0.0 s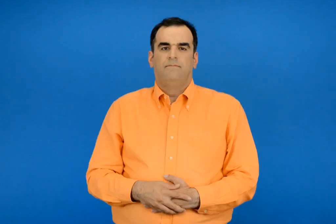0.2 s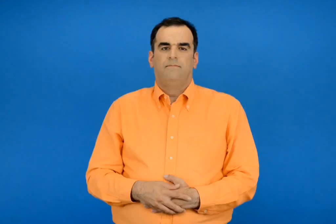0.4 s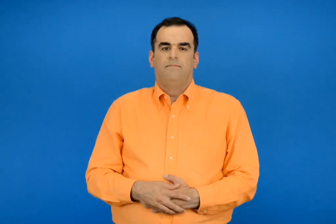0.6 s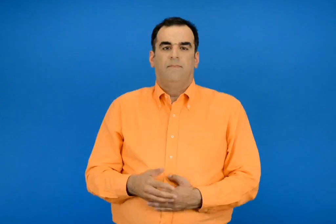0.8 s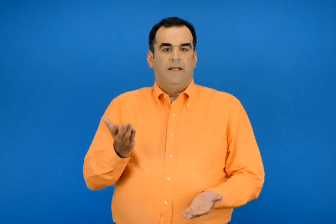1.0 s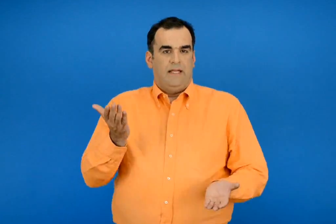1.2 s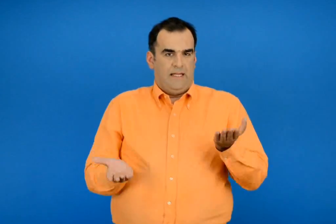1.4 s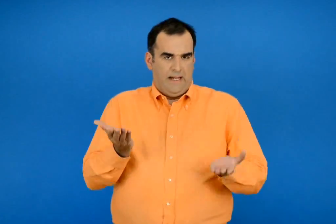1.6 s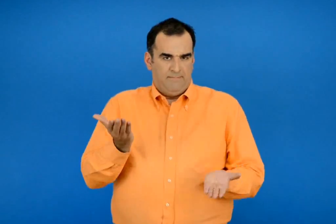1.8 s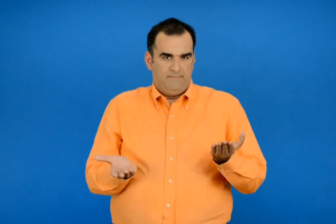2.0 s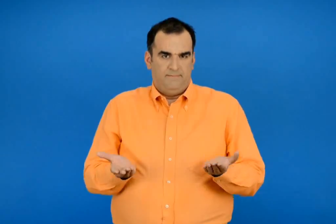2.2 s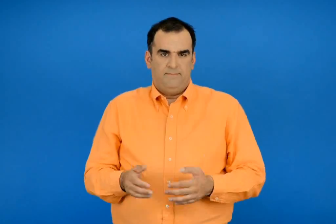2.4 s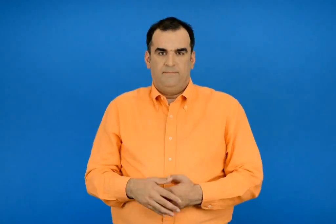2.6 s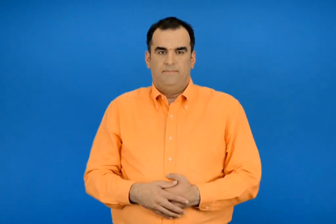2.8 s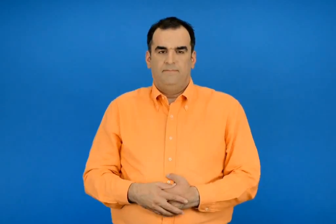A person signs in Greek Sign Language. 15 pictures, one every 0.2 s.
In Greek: κιλά
